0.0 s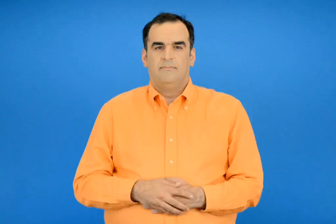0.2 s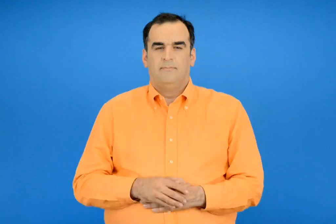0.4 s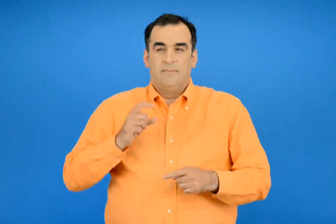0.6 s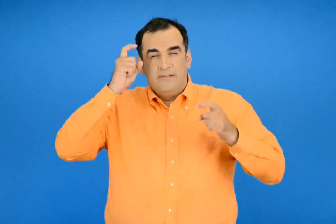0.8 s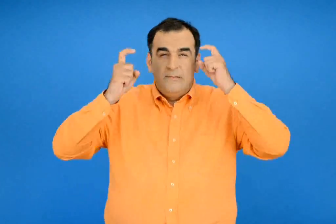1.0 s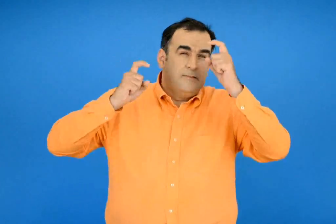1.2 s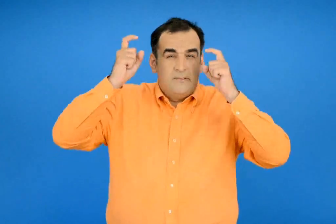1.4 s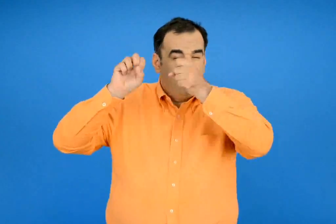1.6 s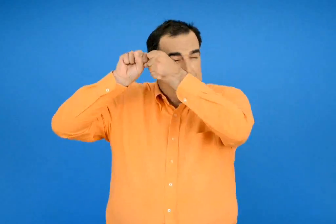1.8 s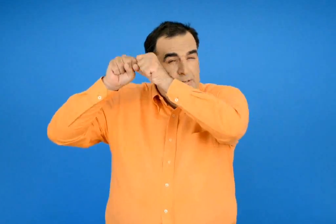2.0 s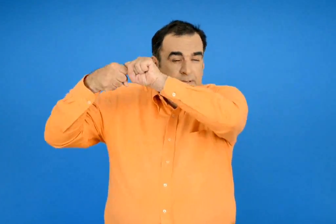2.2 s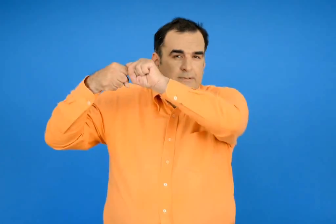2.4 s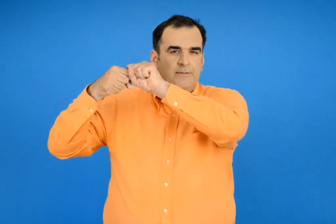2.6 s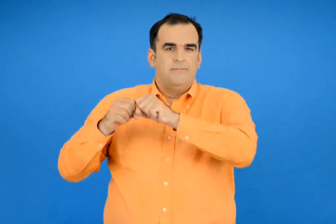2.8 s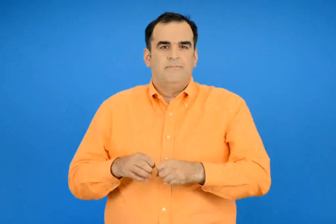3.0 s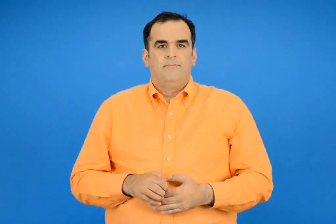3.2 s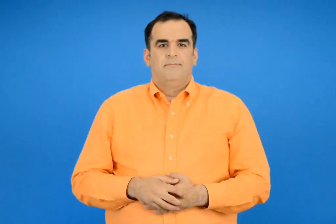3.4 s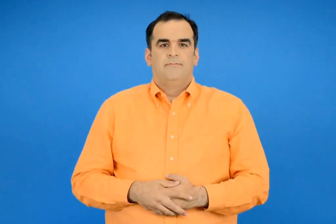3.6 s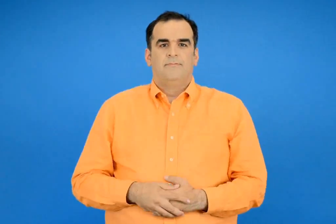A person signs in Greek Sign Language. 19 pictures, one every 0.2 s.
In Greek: σπαζοκεφαλιές
